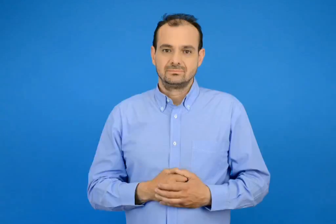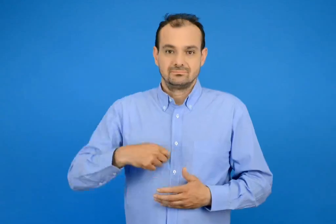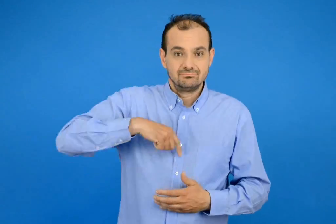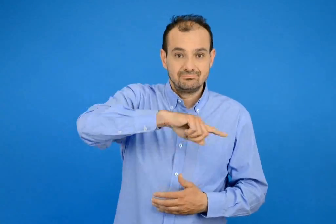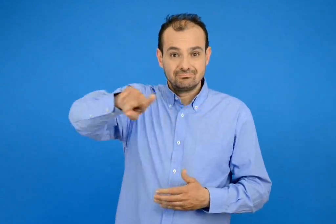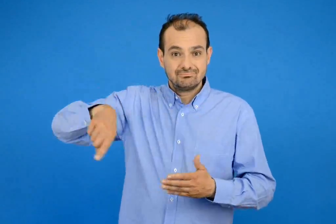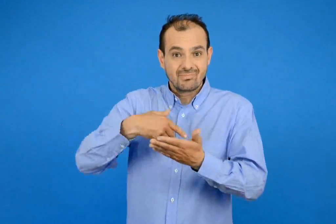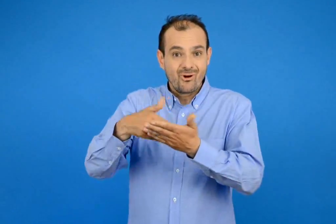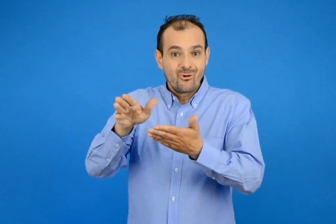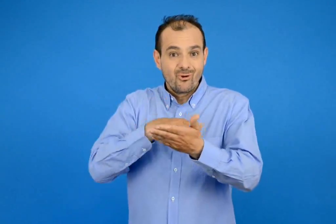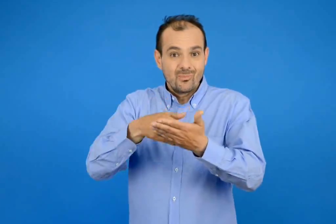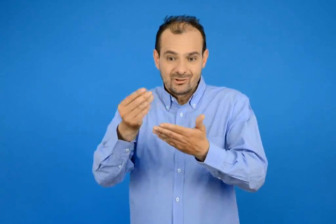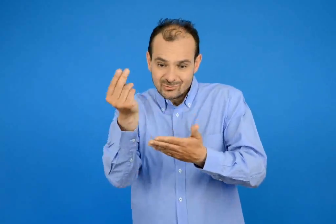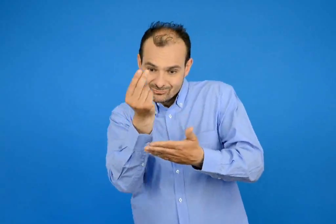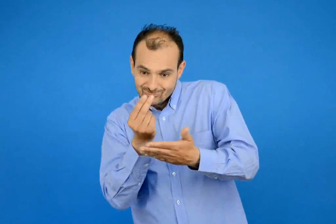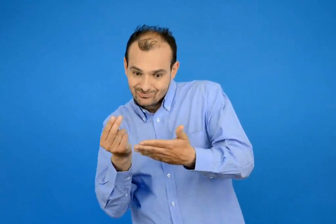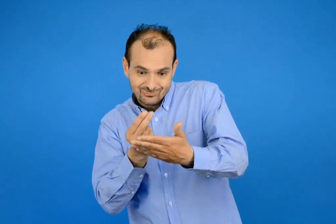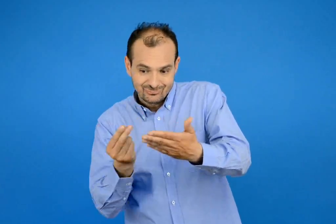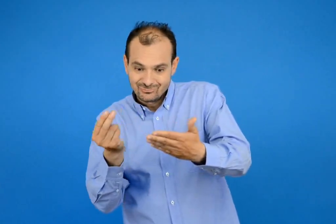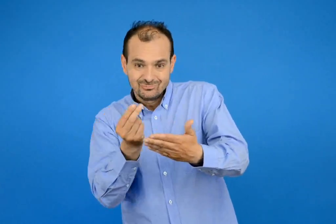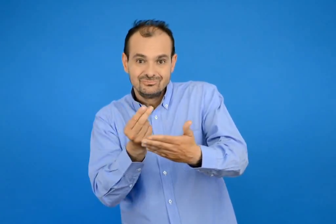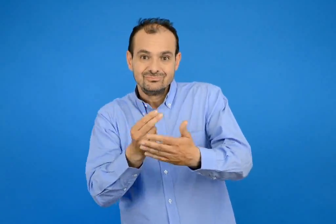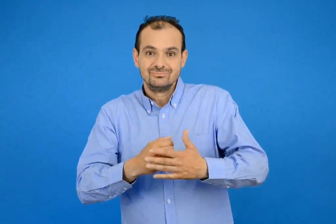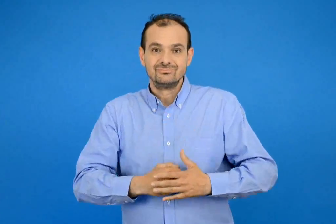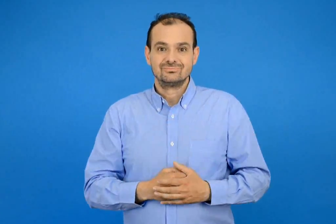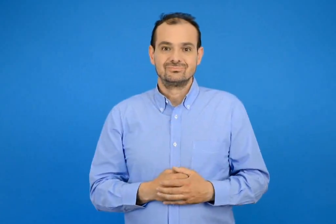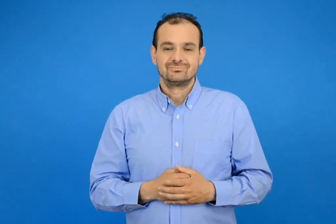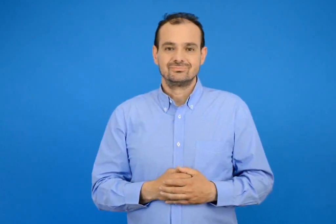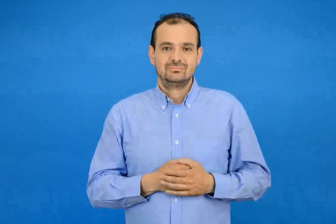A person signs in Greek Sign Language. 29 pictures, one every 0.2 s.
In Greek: χρωματίζουμε
